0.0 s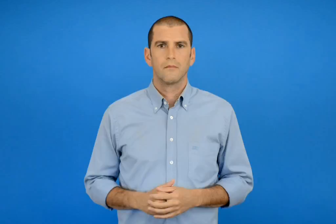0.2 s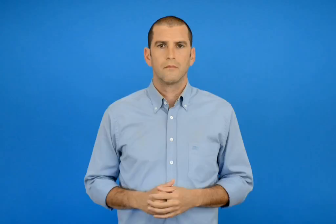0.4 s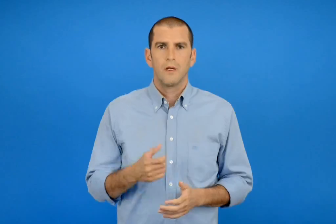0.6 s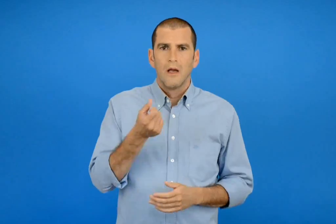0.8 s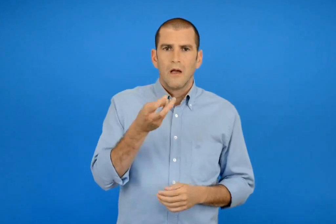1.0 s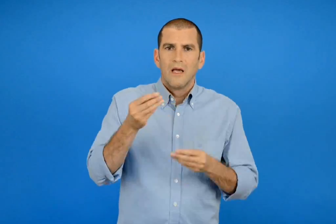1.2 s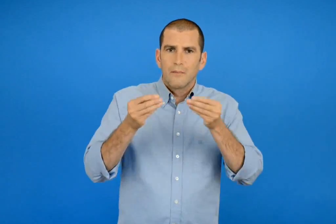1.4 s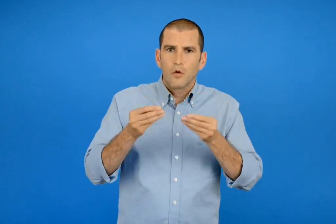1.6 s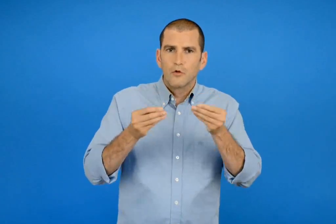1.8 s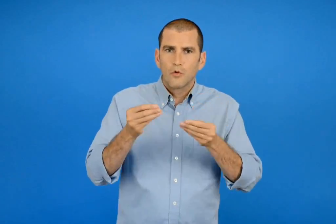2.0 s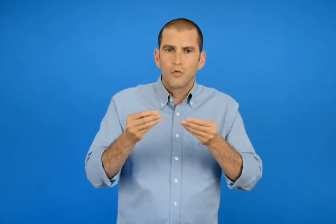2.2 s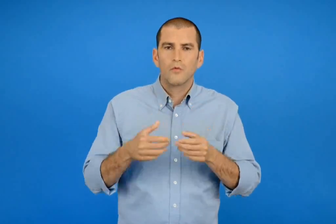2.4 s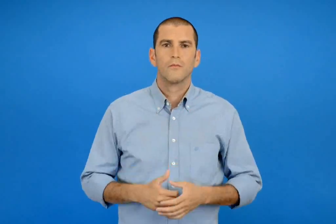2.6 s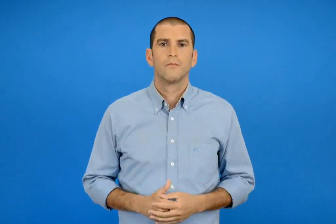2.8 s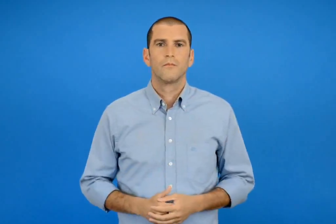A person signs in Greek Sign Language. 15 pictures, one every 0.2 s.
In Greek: υπολογίζω
